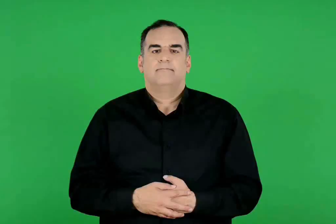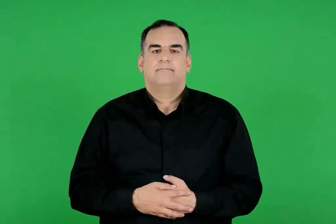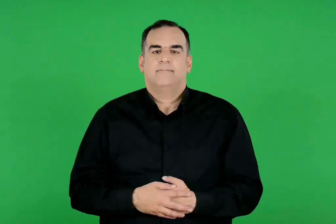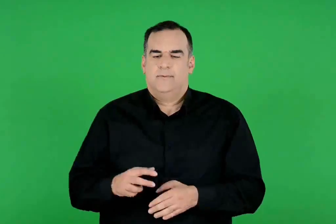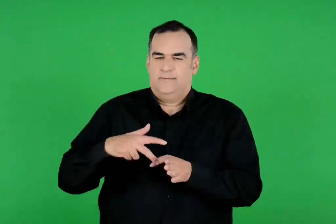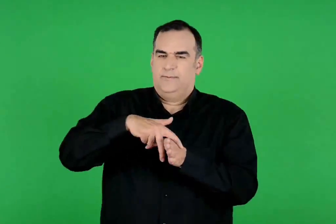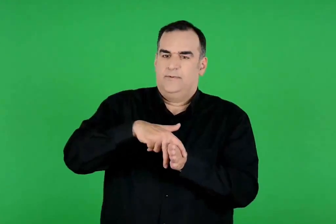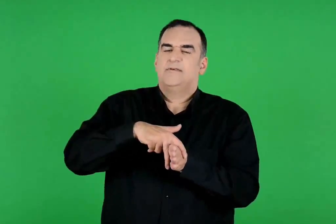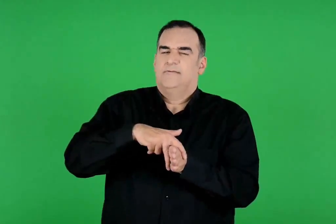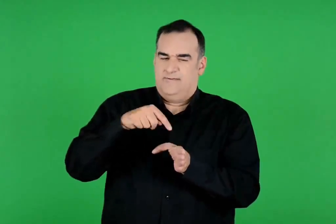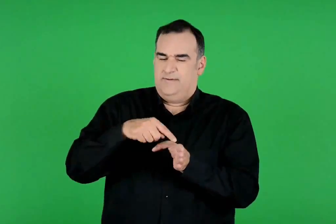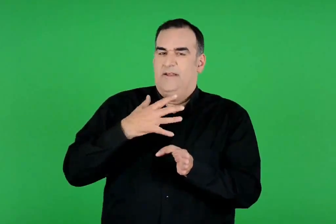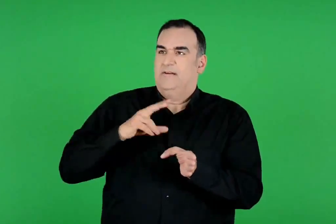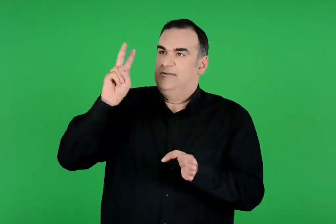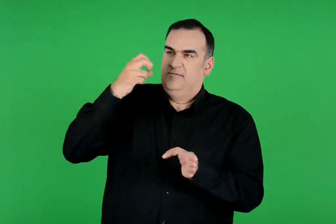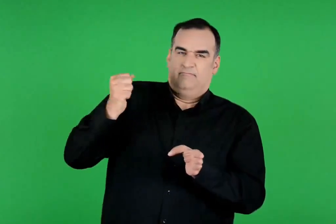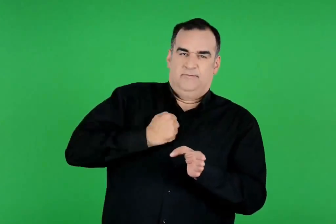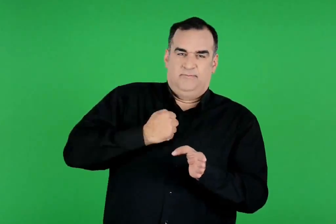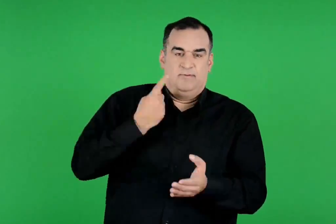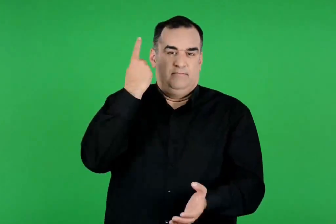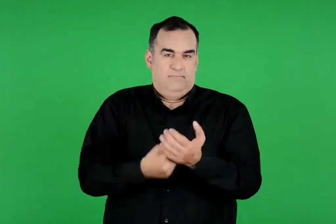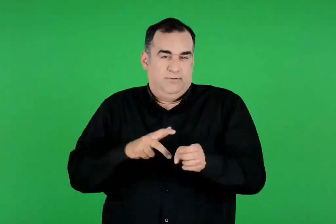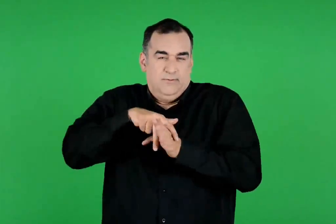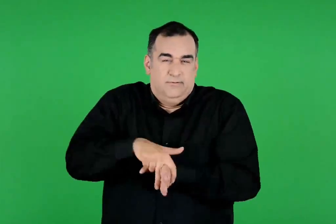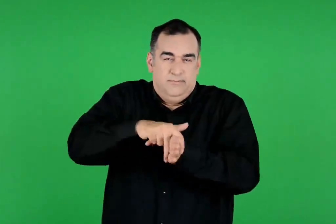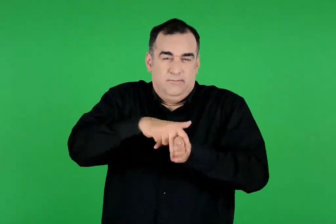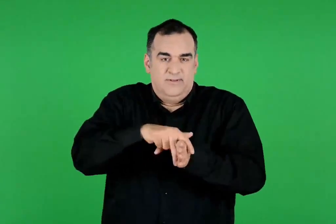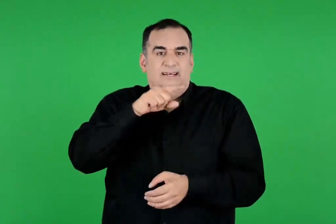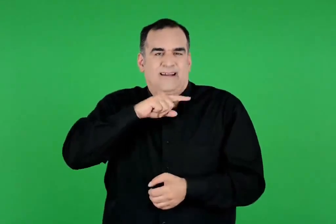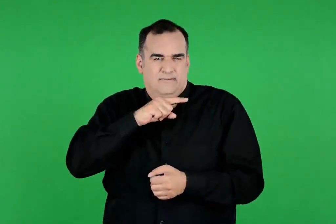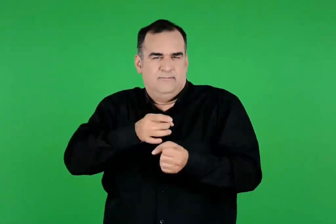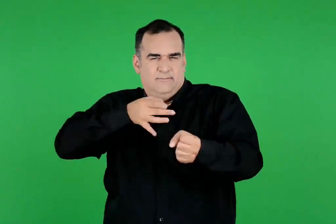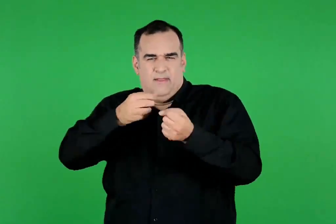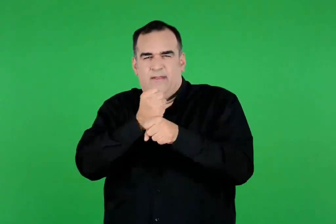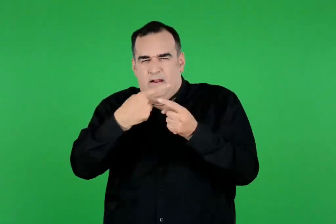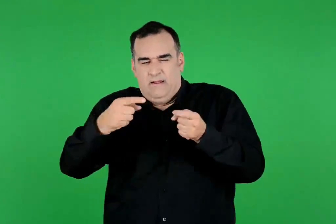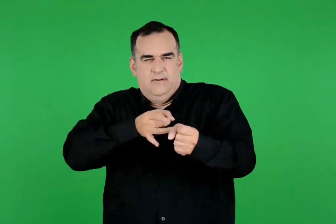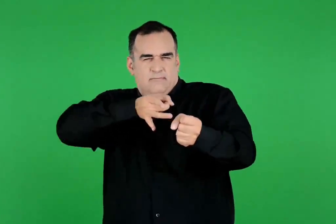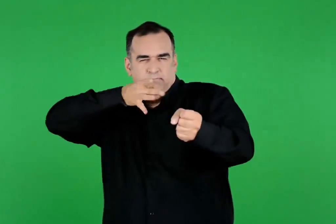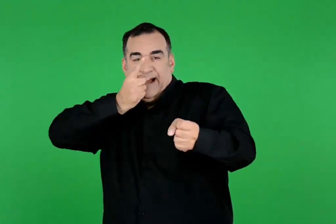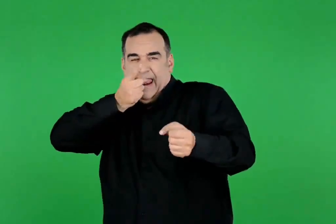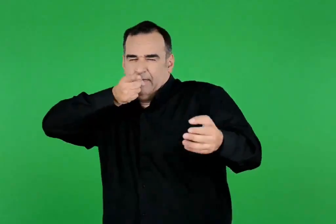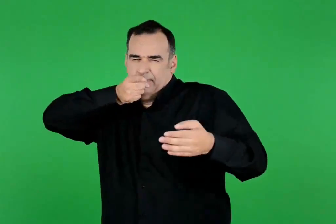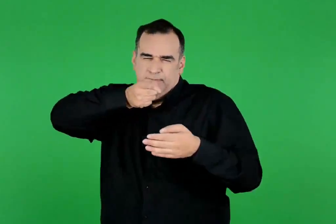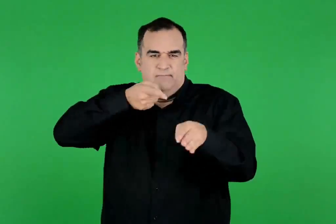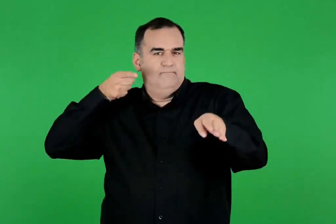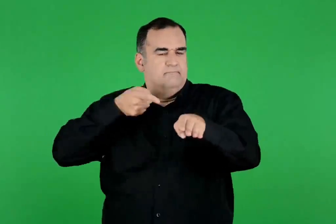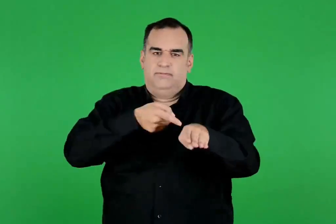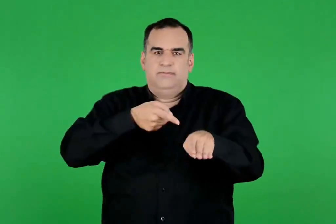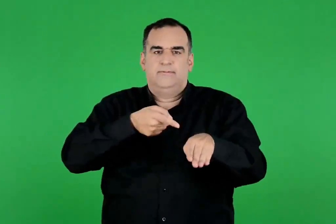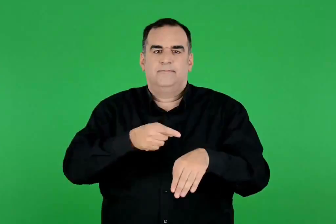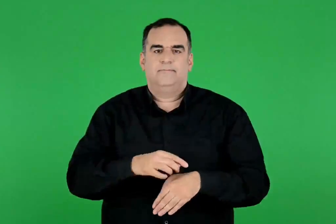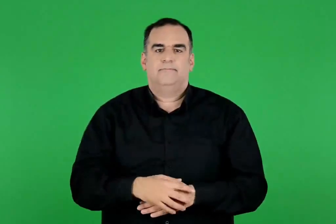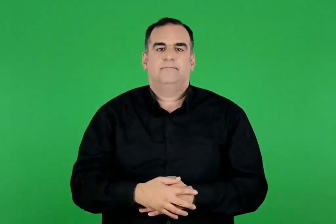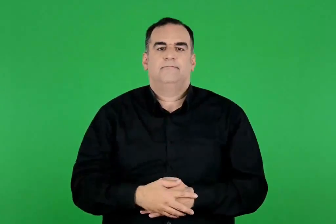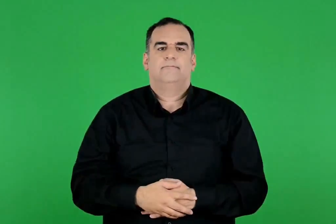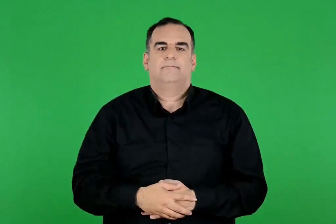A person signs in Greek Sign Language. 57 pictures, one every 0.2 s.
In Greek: θέλησε όμως να την πάρει δική του κι άρχισε να τρέχει. τότε ο ηρακλής τον χτύπησε με ένα από τα δηλητηριασμένα βέλη του
